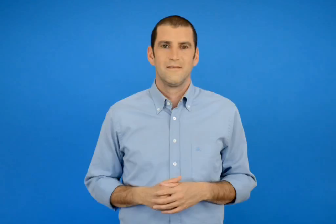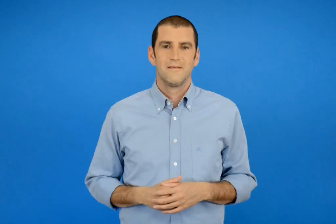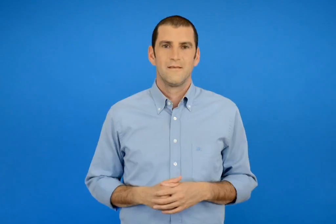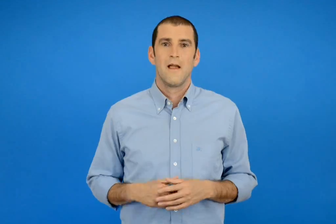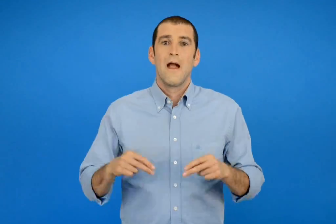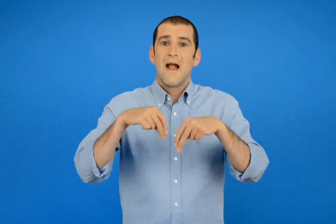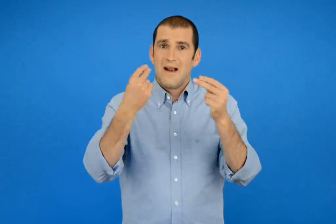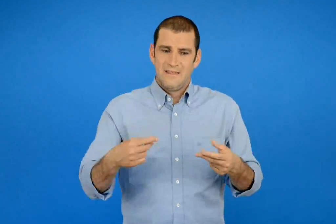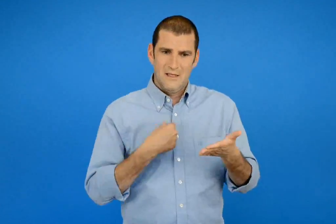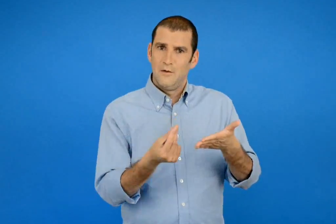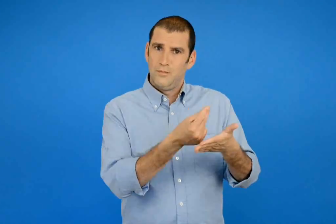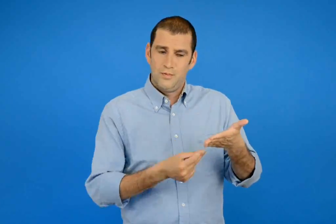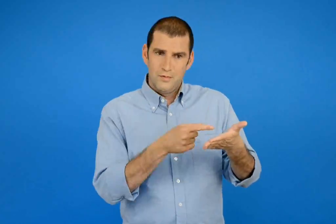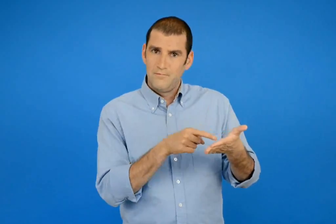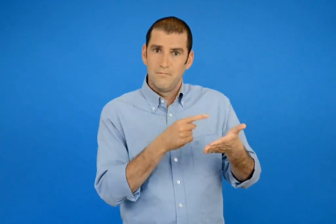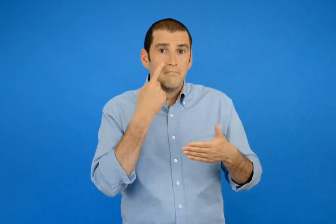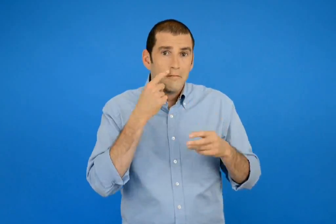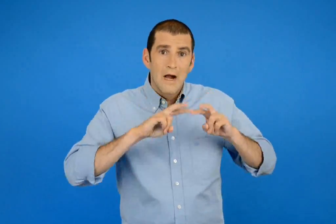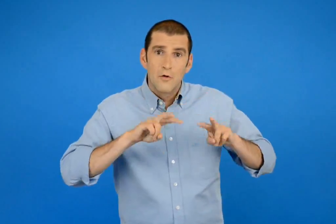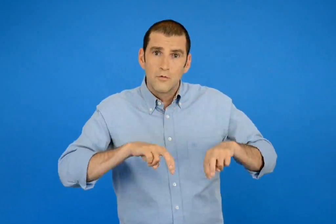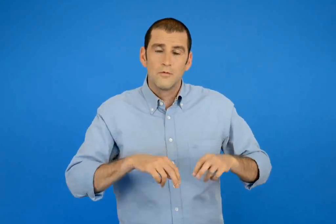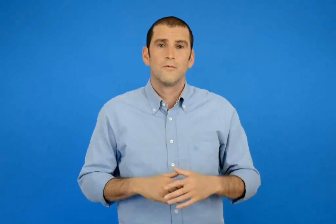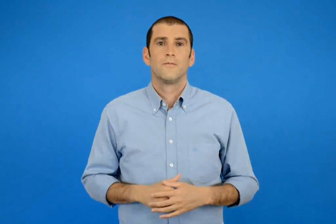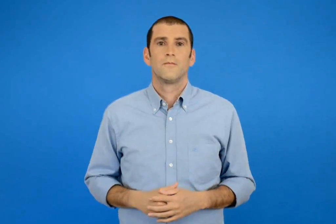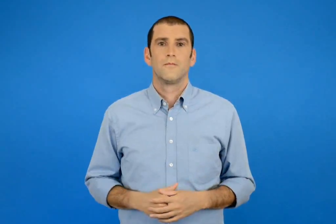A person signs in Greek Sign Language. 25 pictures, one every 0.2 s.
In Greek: ελέγχω τη λύση που έδωσα
